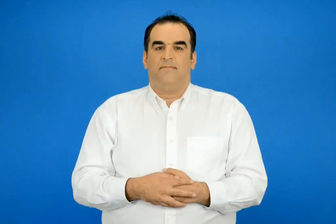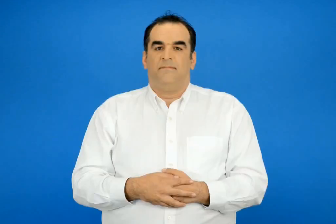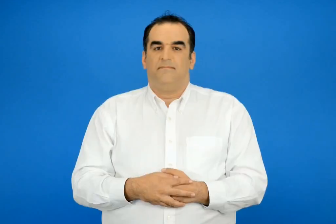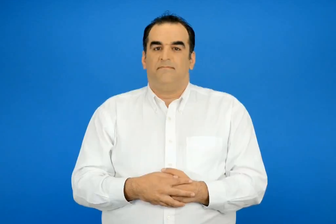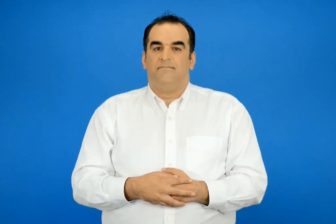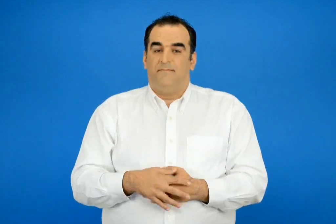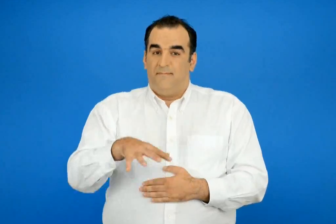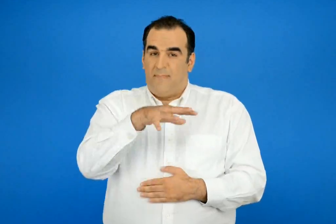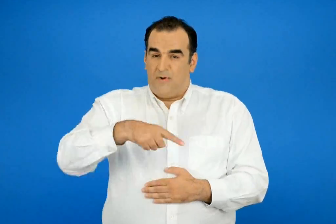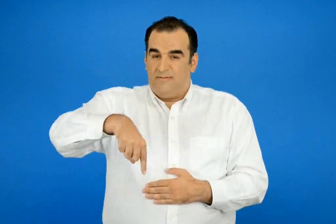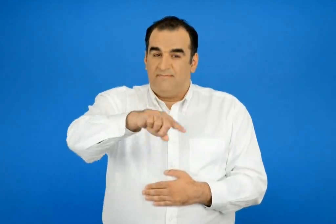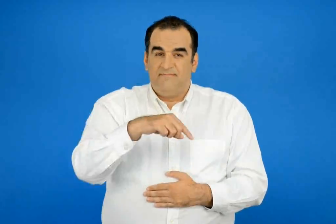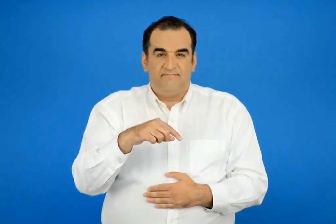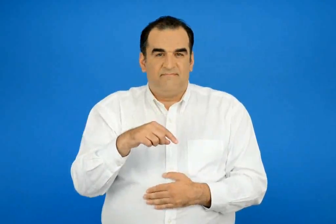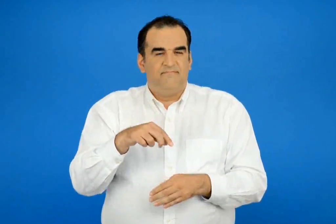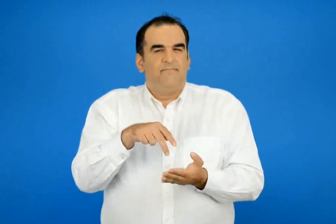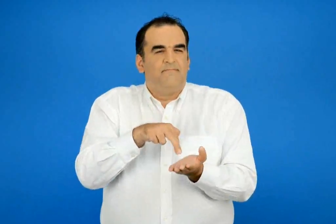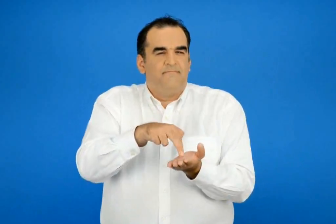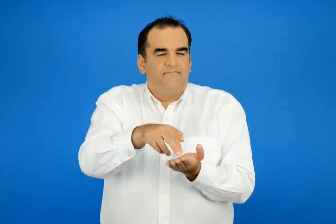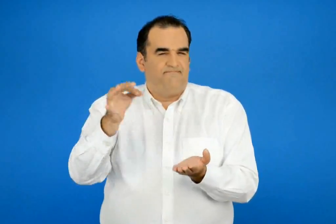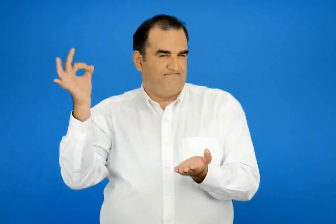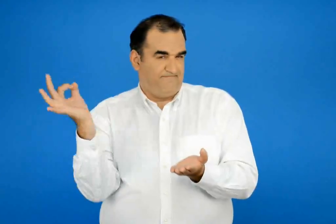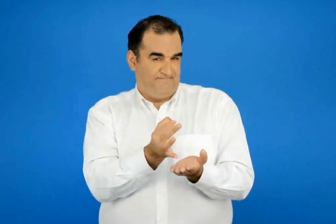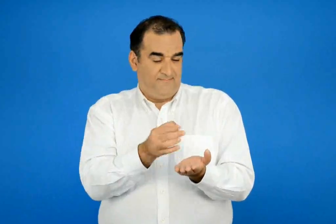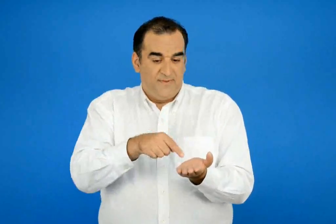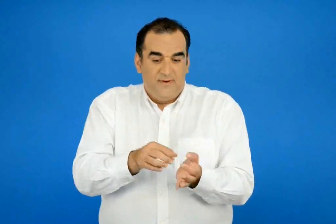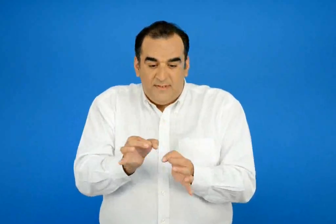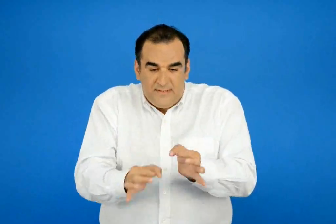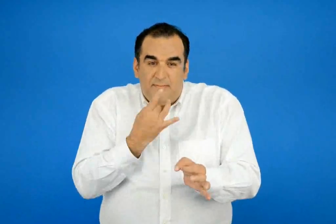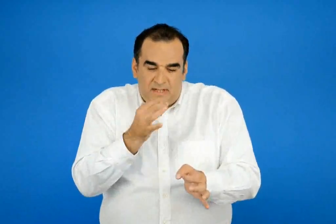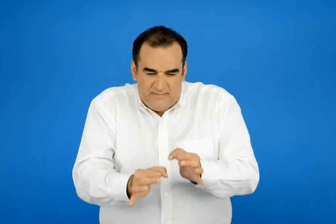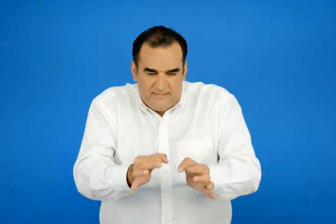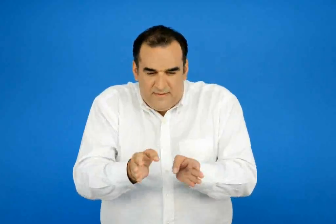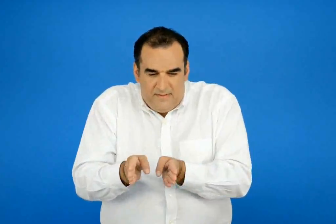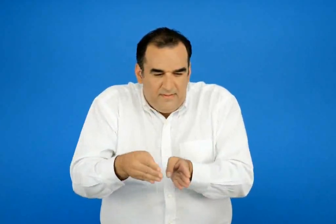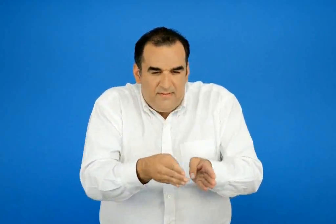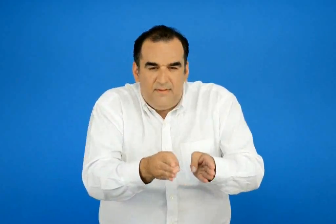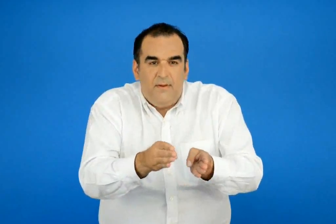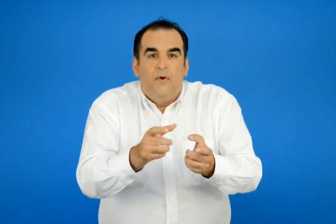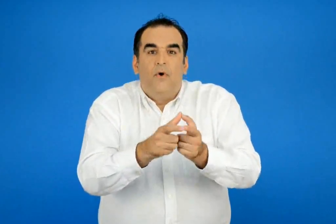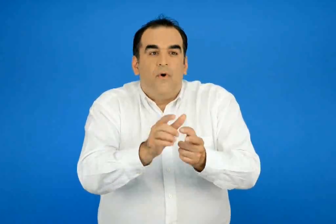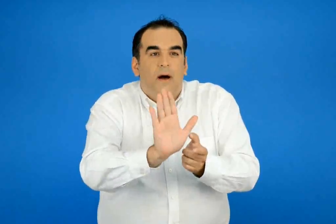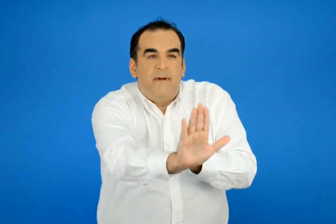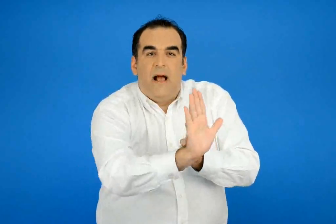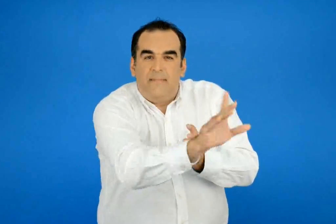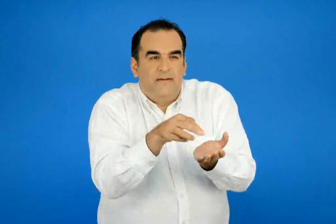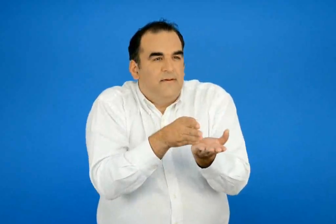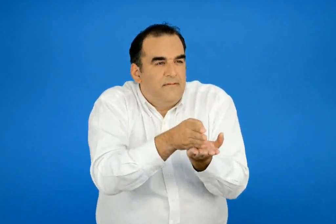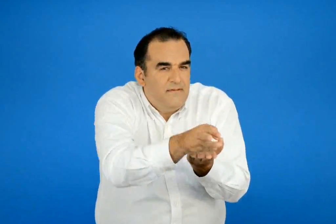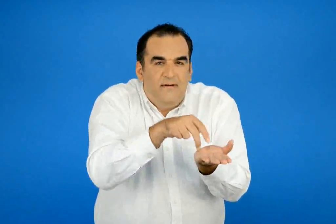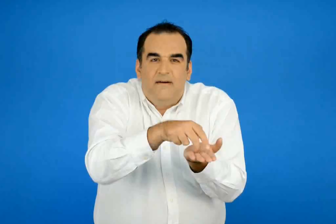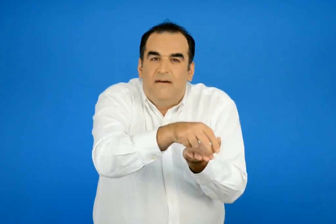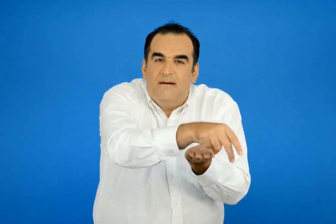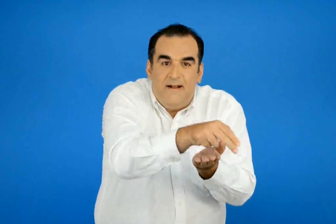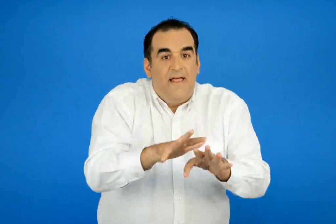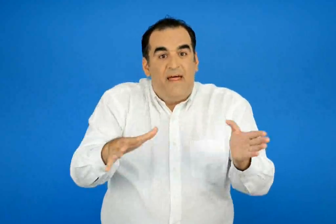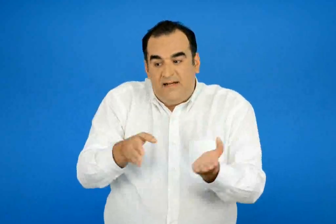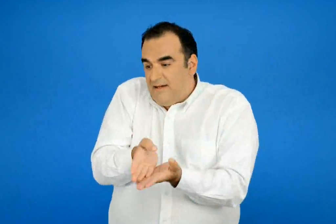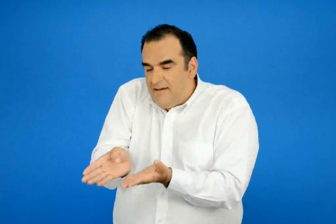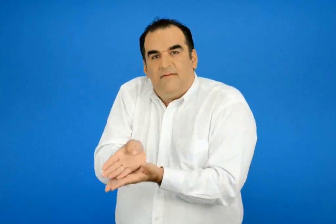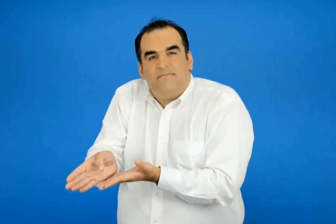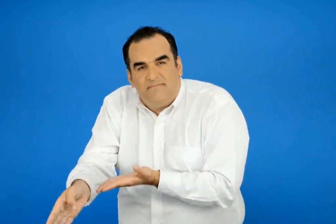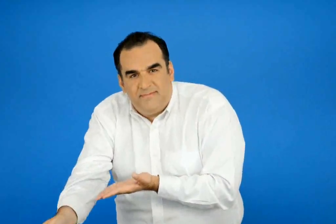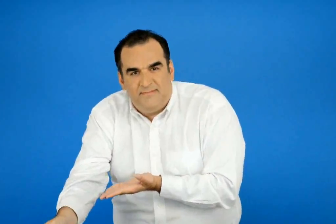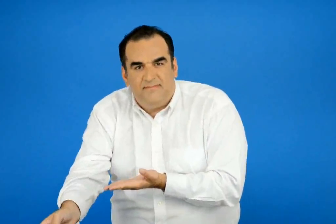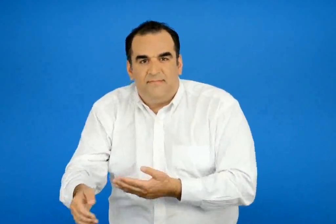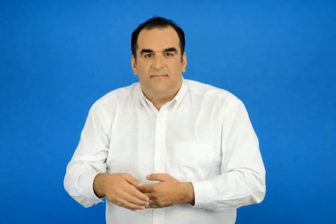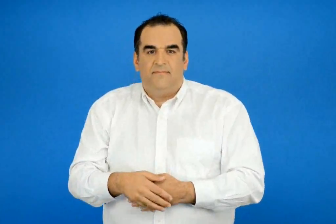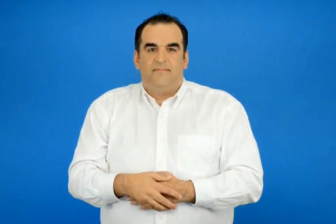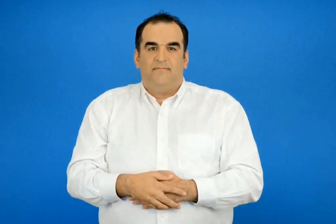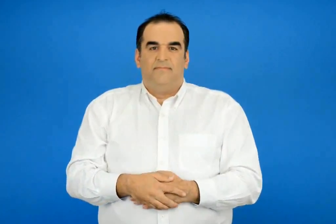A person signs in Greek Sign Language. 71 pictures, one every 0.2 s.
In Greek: η περιοχή προσφέρεται για ωραιότατους περίπατους στα λιθόστρωτα καλντερίμια που οδηγούν στα γειτονικά χωριά η στη θάλασσα
